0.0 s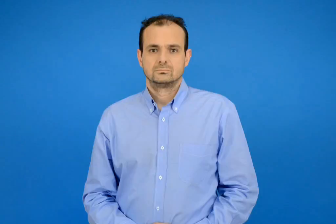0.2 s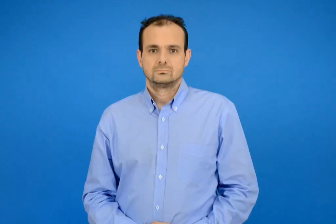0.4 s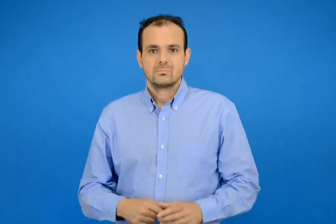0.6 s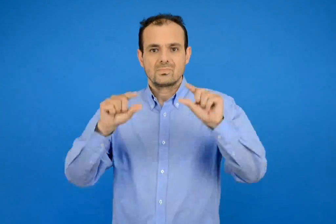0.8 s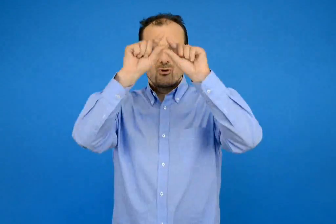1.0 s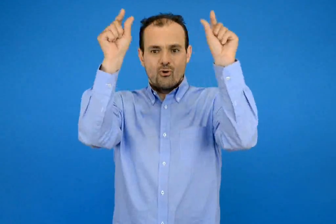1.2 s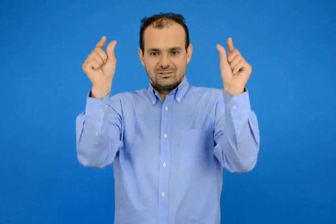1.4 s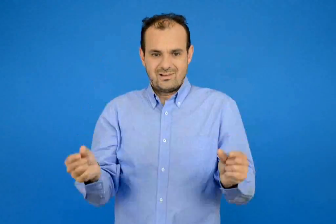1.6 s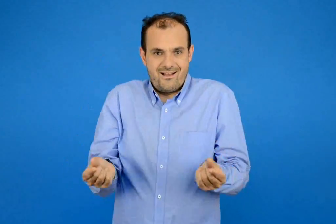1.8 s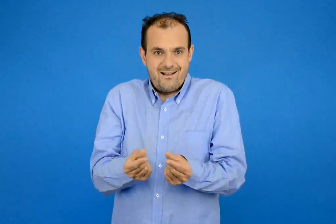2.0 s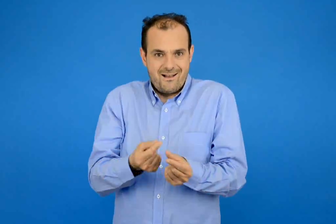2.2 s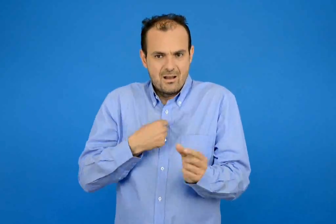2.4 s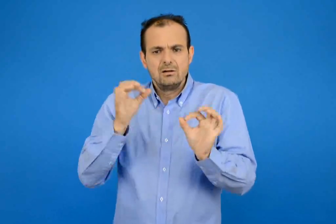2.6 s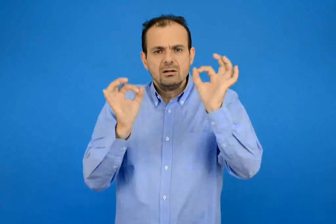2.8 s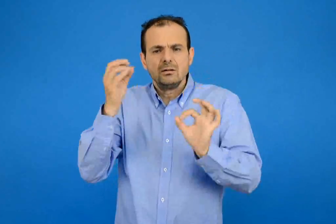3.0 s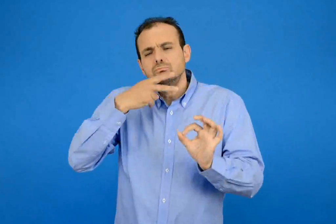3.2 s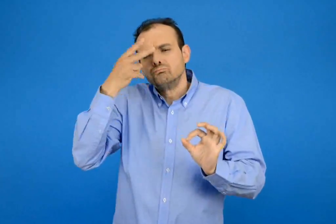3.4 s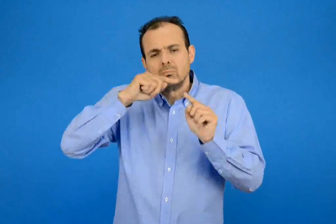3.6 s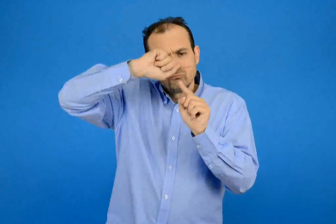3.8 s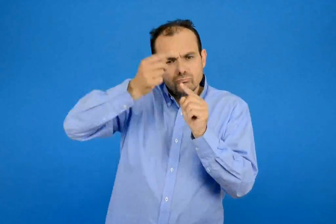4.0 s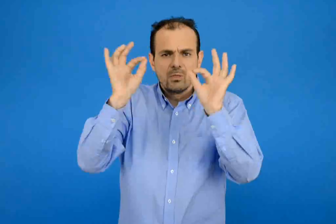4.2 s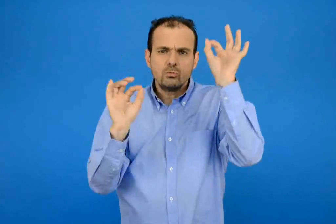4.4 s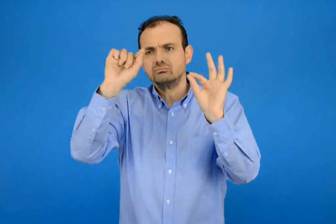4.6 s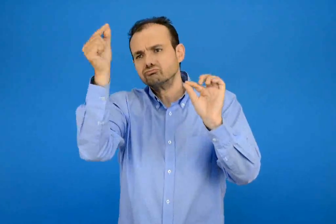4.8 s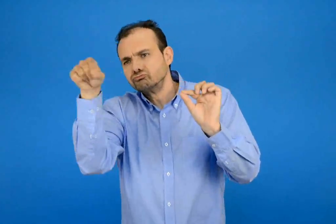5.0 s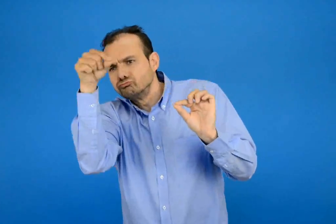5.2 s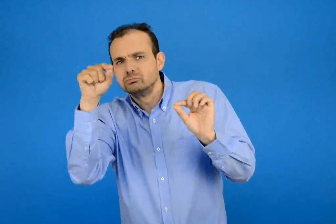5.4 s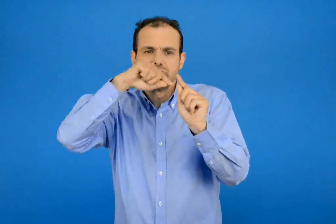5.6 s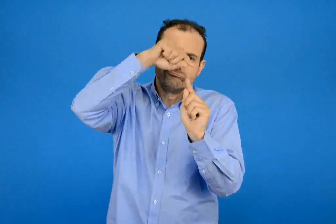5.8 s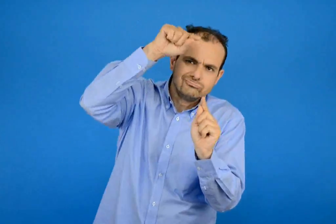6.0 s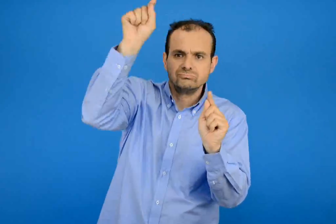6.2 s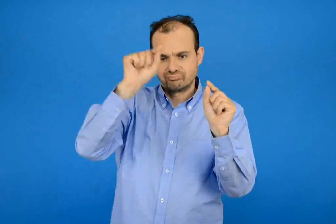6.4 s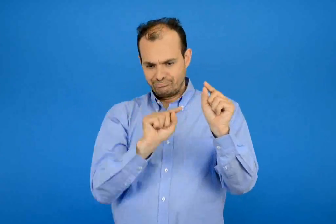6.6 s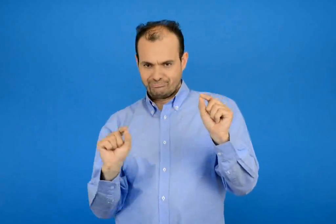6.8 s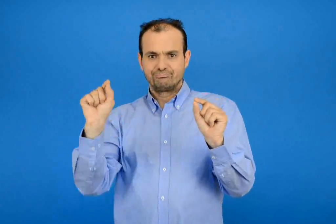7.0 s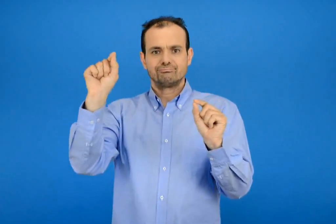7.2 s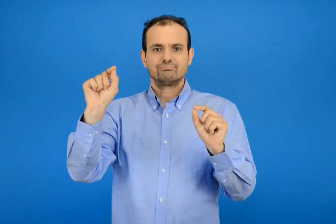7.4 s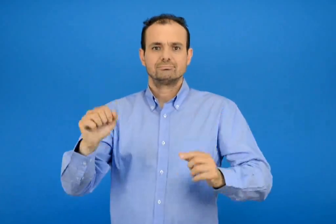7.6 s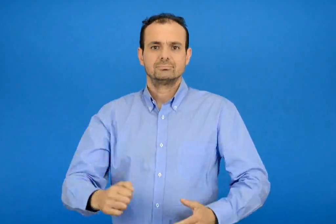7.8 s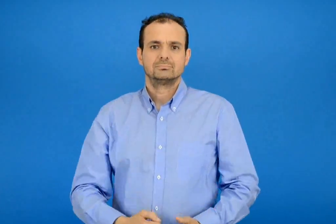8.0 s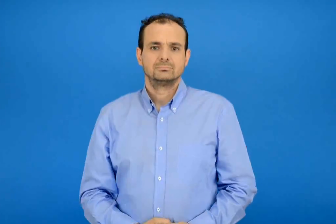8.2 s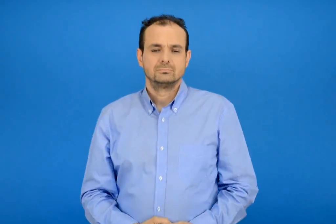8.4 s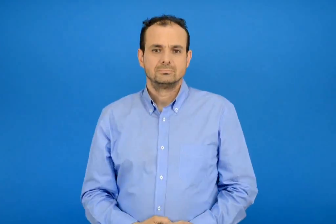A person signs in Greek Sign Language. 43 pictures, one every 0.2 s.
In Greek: σχεδιάζω διάφορές γραμμές για να διακοσμήσω την κορνιζά
